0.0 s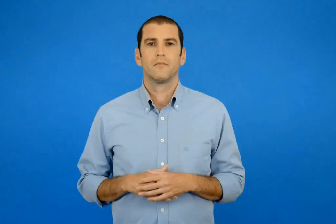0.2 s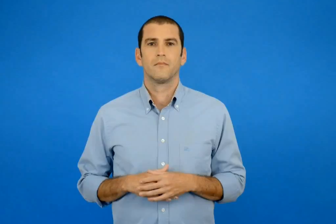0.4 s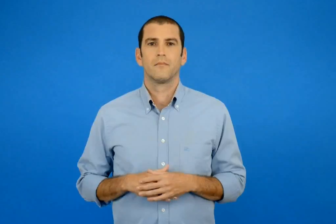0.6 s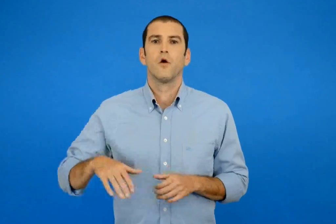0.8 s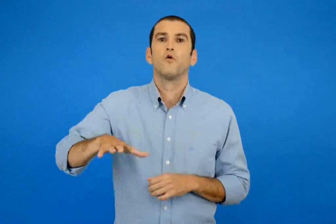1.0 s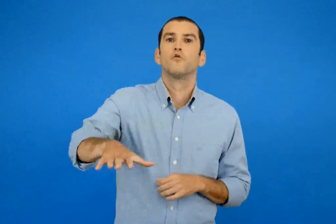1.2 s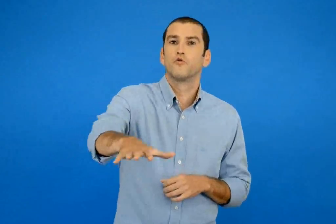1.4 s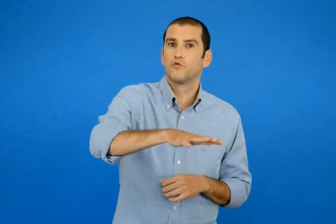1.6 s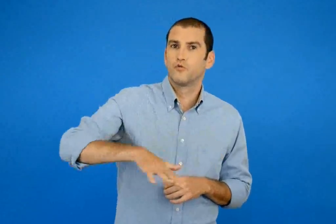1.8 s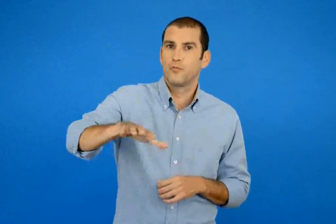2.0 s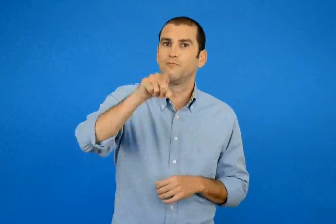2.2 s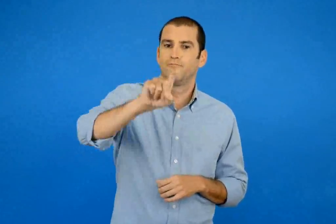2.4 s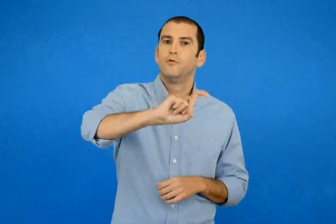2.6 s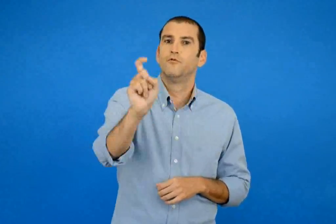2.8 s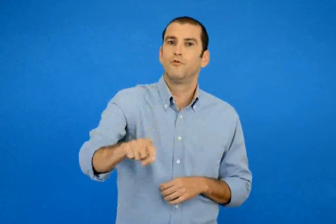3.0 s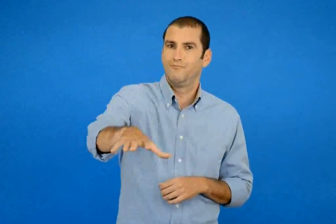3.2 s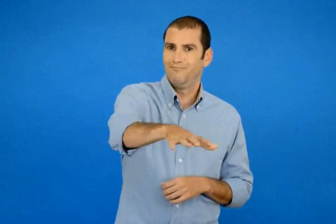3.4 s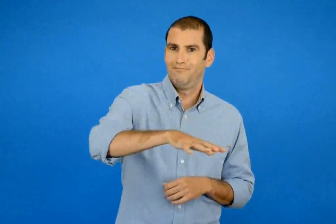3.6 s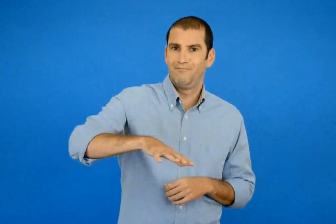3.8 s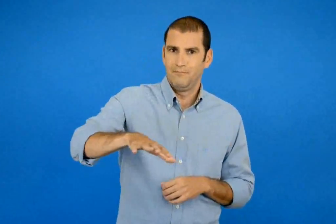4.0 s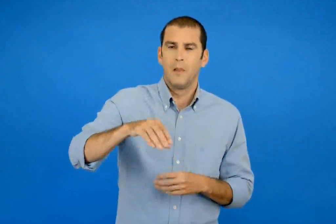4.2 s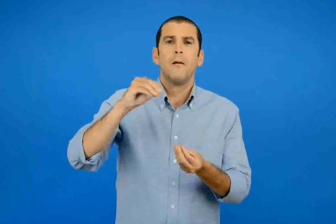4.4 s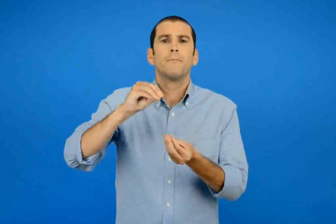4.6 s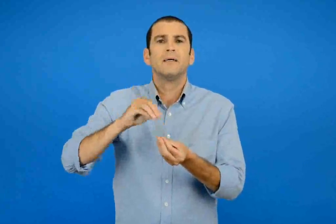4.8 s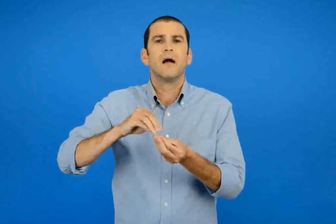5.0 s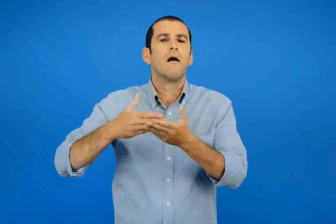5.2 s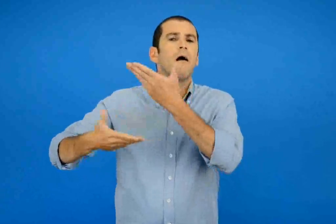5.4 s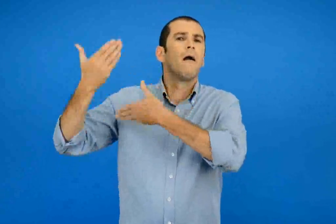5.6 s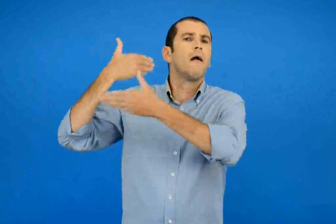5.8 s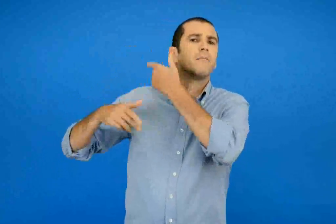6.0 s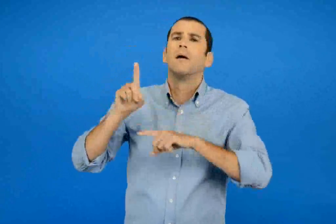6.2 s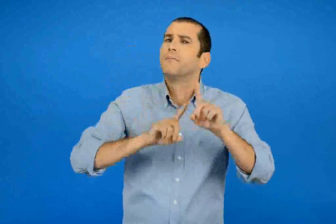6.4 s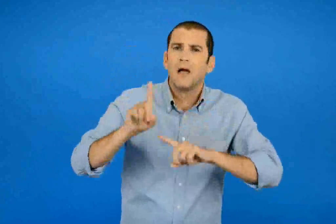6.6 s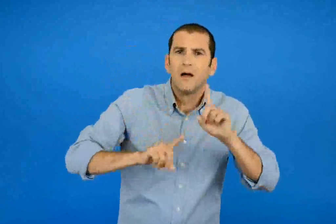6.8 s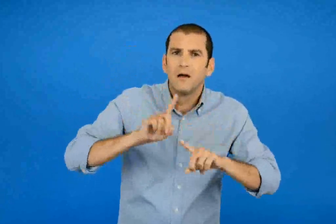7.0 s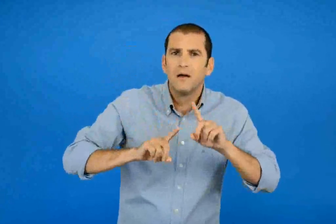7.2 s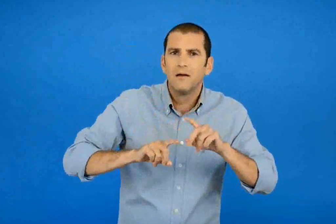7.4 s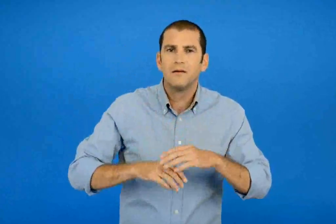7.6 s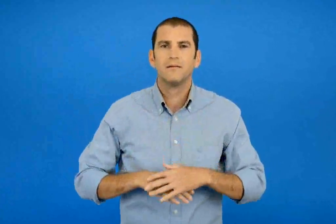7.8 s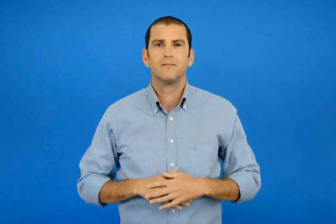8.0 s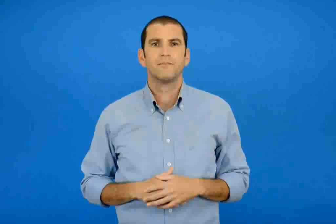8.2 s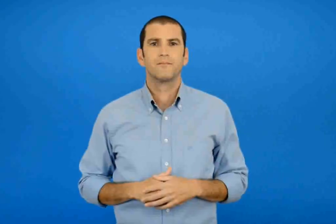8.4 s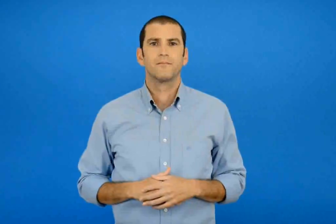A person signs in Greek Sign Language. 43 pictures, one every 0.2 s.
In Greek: ποιά είναι τα έθιμα του πάσχα στον τόπο οπού ζεις ;
